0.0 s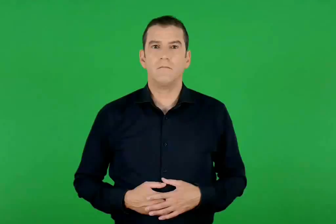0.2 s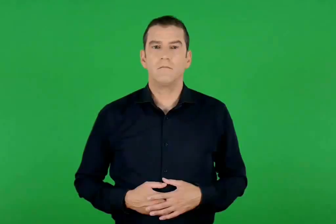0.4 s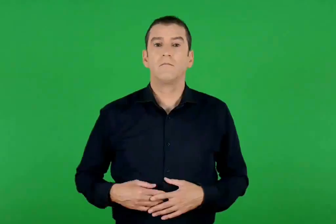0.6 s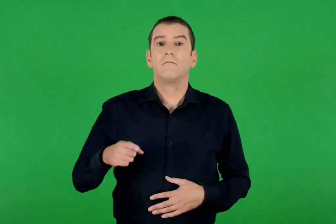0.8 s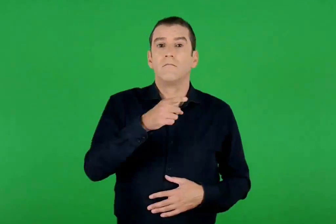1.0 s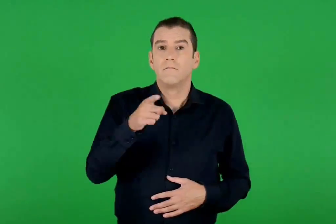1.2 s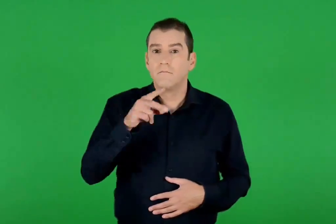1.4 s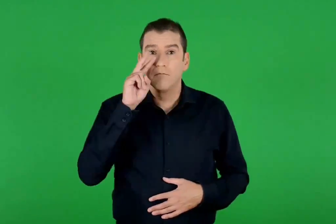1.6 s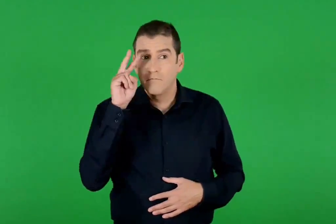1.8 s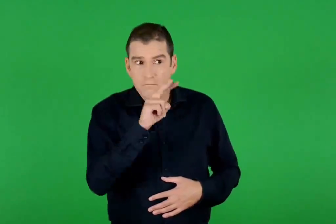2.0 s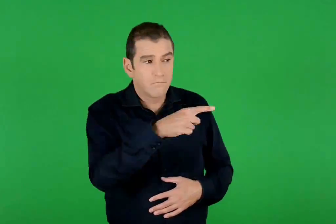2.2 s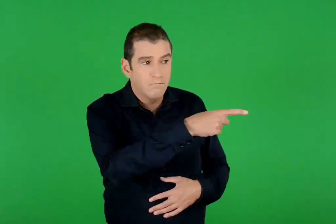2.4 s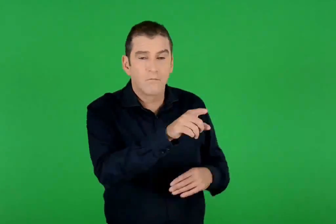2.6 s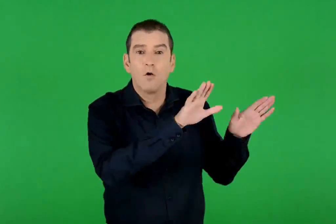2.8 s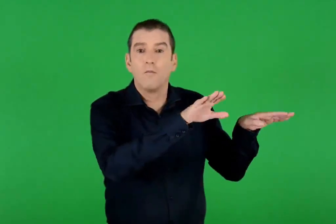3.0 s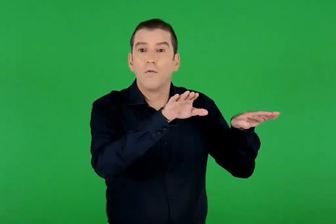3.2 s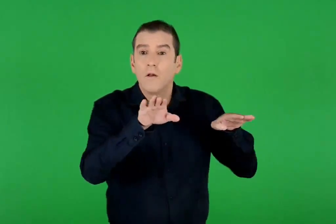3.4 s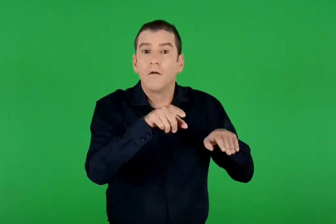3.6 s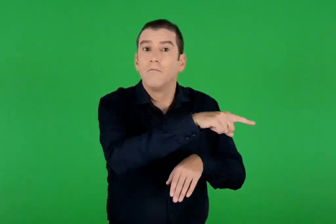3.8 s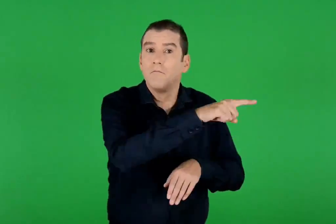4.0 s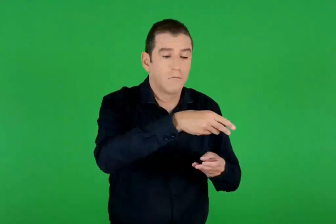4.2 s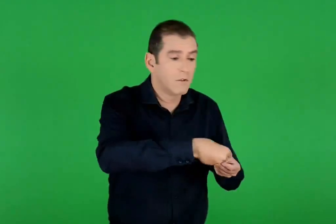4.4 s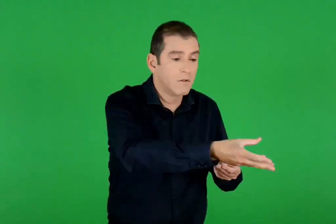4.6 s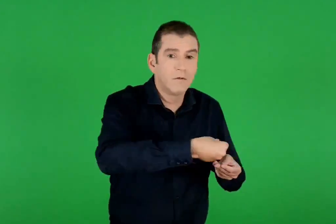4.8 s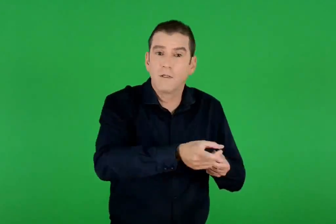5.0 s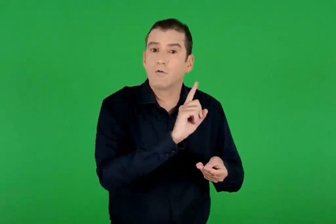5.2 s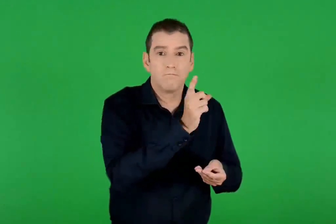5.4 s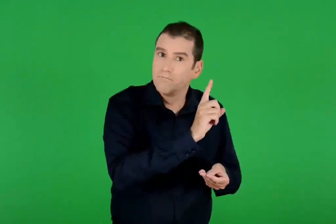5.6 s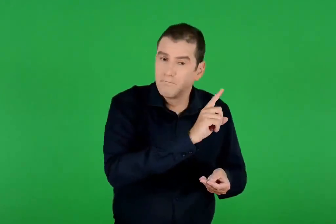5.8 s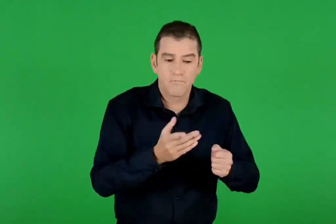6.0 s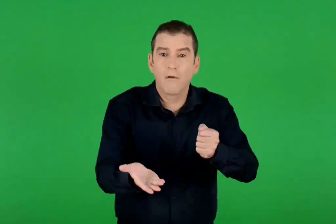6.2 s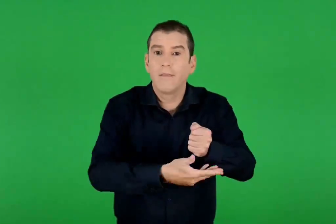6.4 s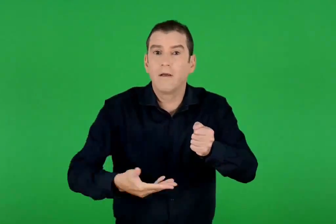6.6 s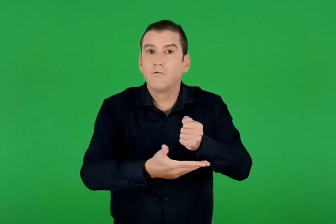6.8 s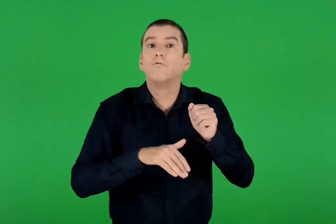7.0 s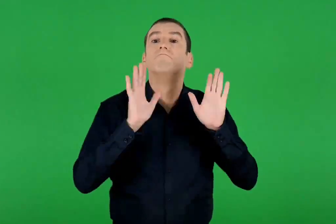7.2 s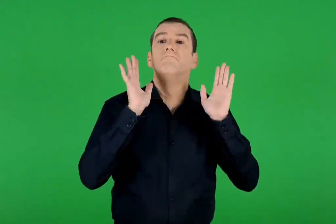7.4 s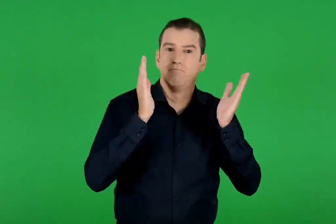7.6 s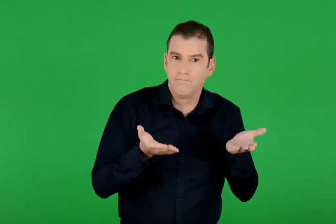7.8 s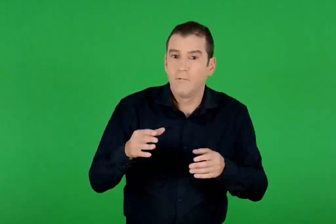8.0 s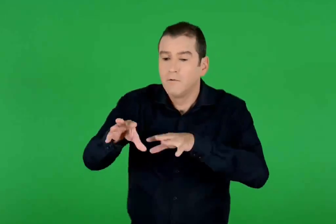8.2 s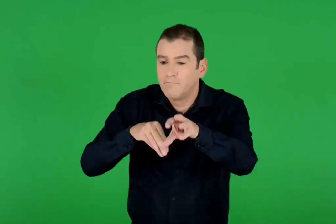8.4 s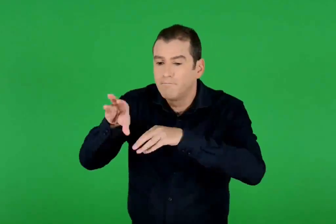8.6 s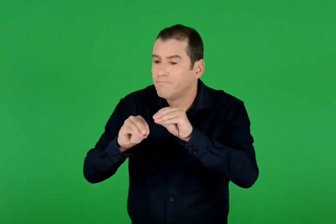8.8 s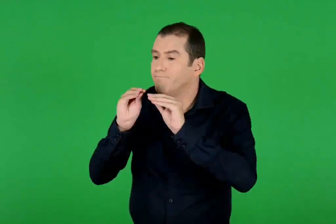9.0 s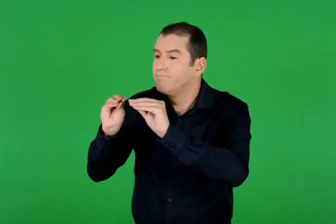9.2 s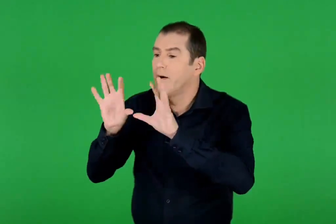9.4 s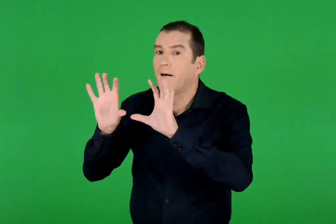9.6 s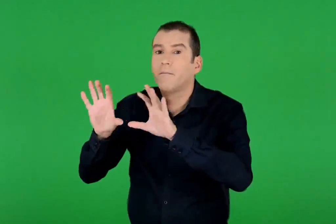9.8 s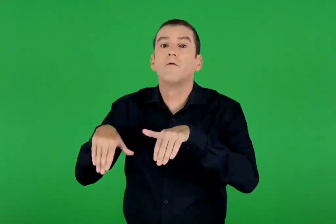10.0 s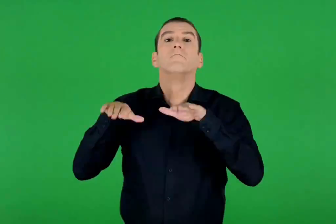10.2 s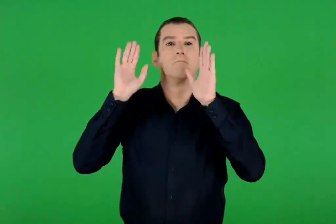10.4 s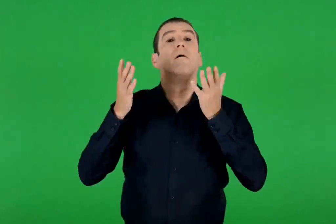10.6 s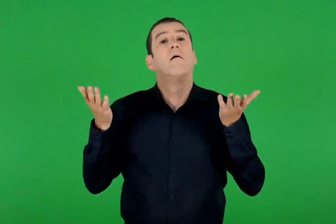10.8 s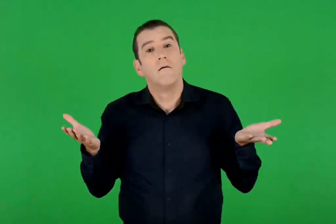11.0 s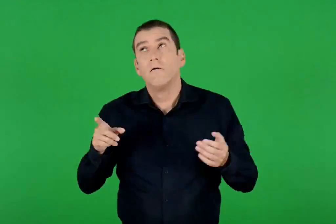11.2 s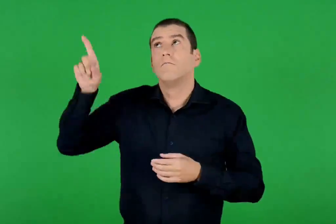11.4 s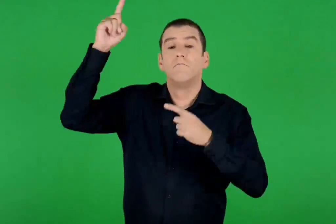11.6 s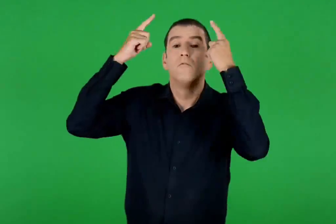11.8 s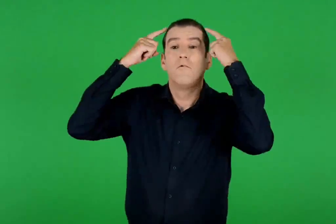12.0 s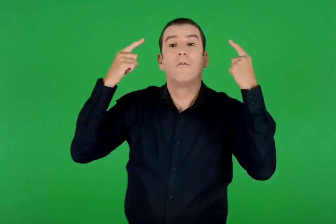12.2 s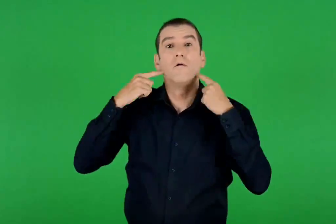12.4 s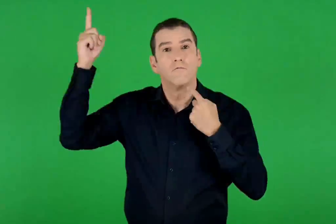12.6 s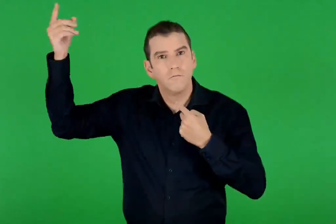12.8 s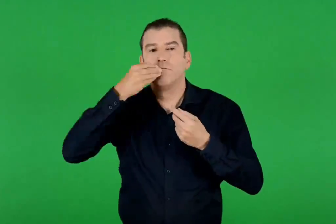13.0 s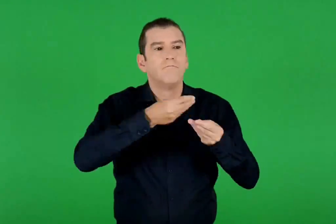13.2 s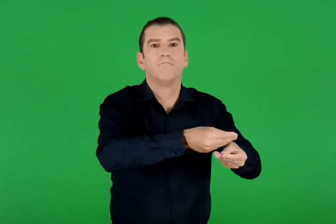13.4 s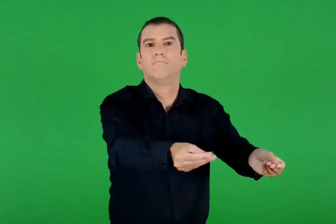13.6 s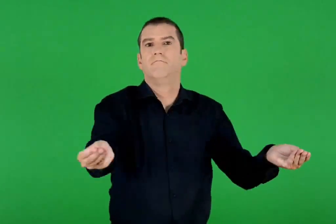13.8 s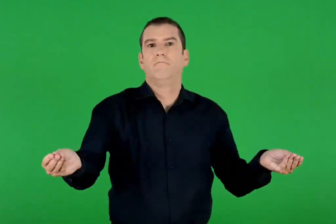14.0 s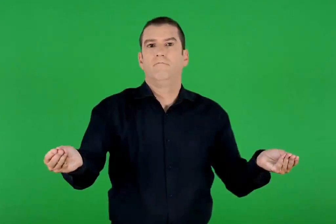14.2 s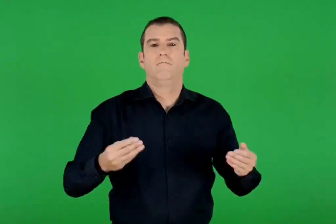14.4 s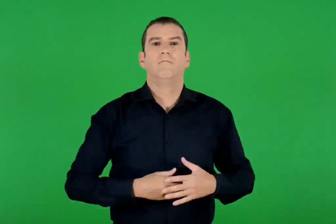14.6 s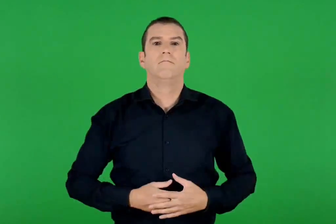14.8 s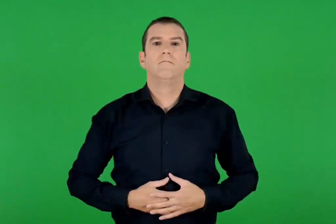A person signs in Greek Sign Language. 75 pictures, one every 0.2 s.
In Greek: κοιτάξτε τα πουλιά που δεν σπέρνουν ούτε θερίζουν ούτε μαζεύουν αγαθά σε αποθήκες , κι όμως ο ουράνιος πατέρας σας τα τρέφει
